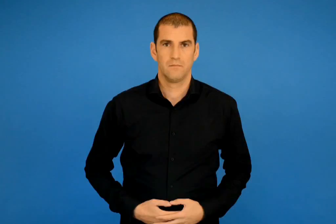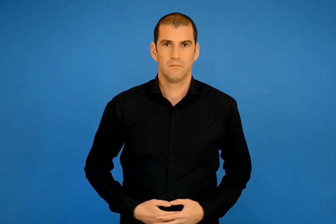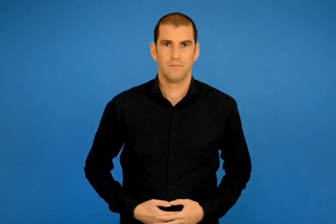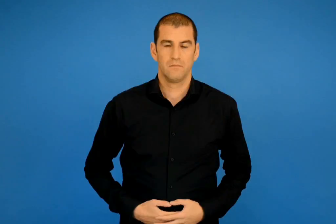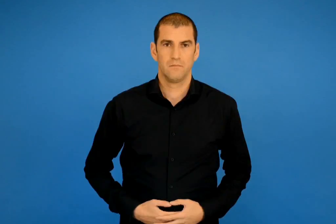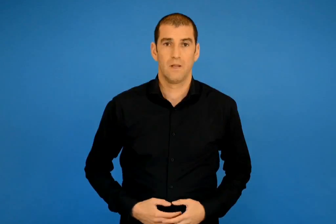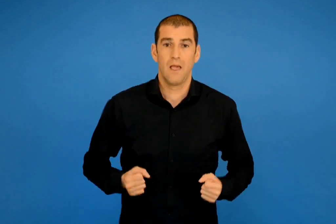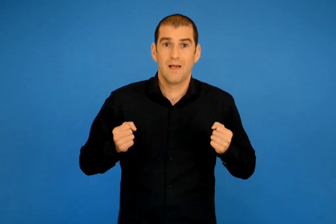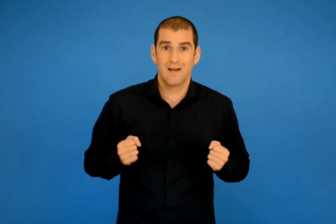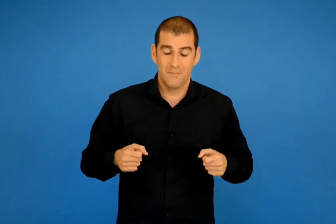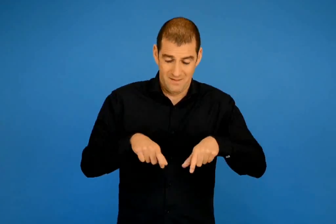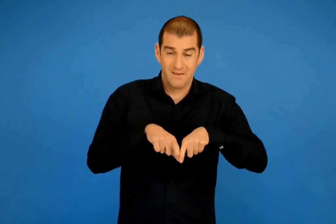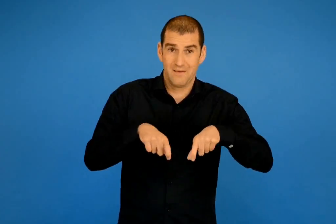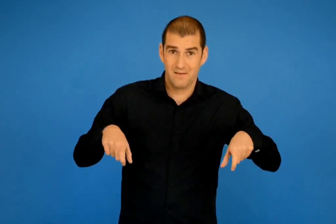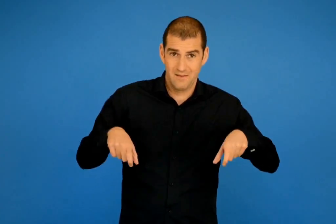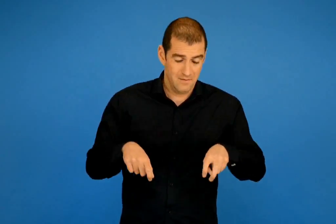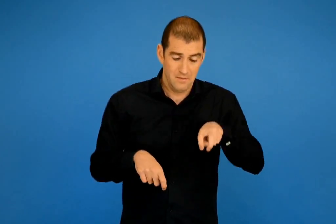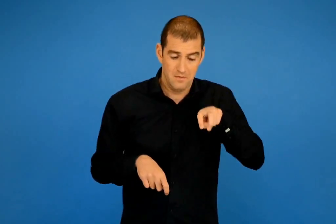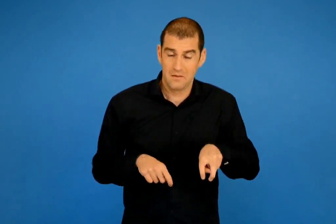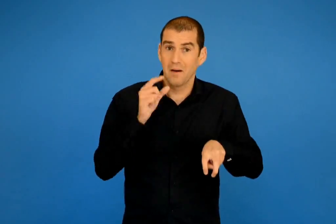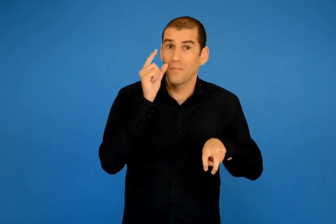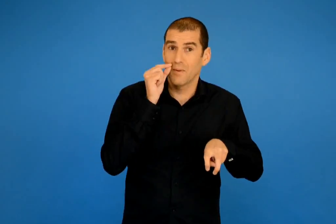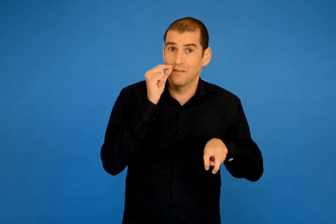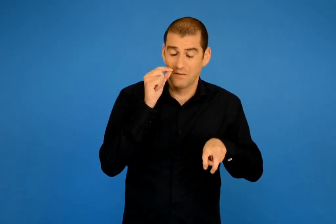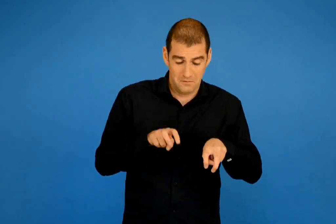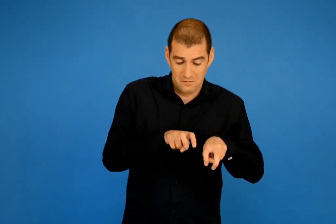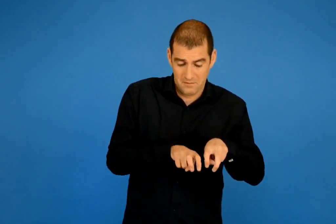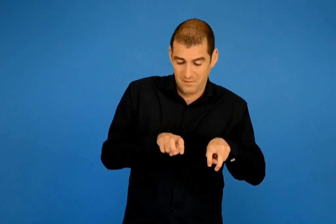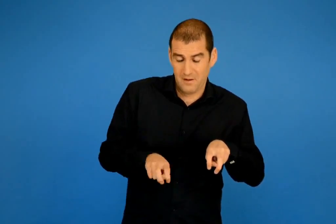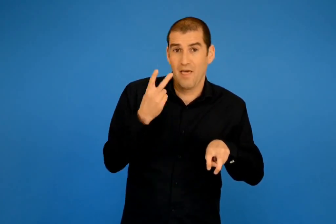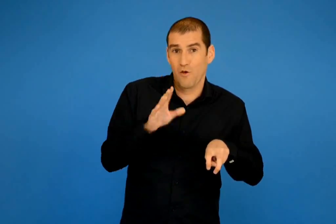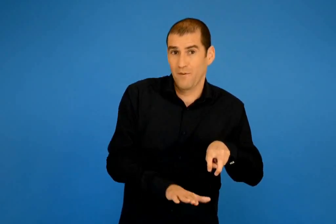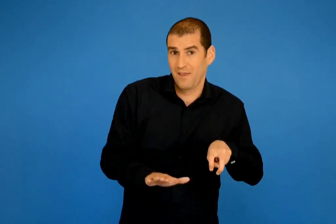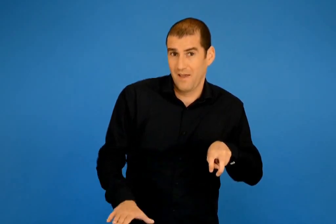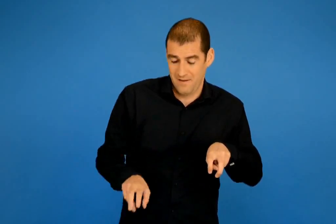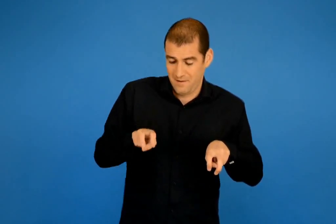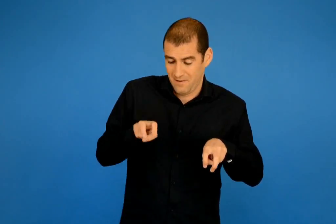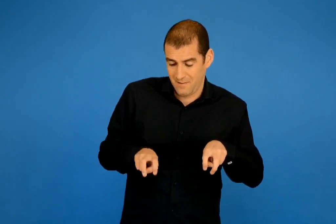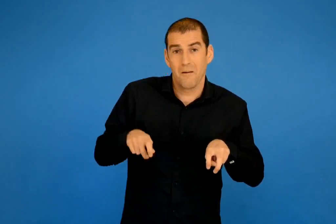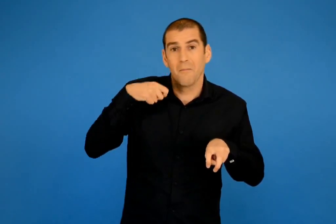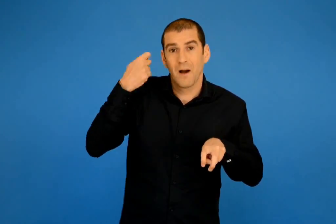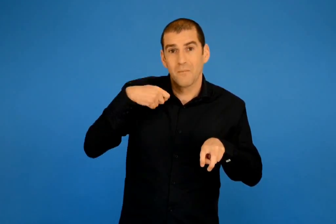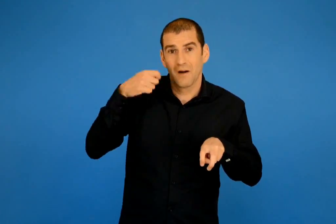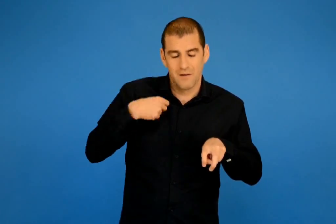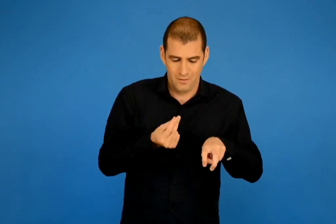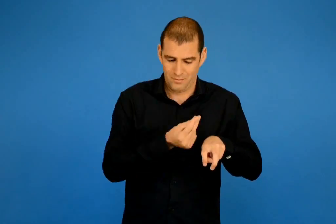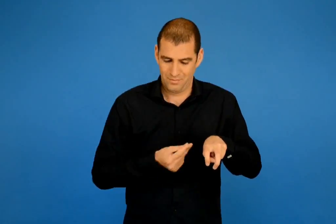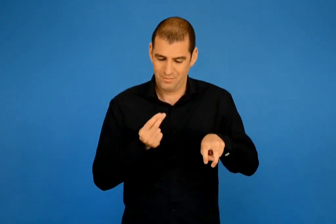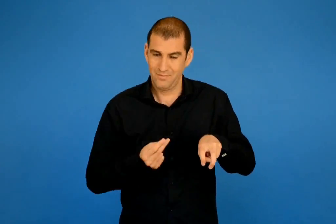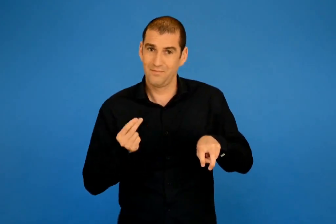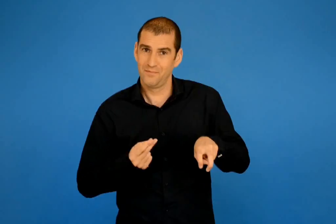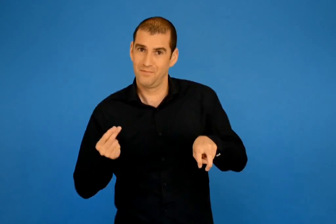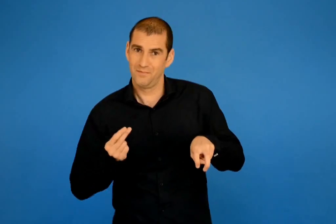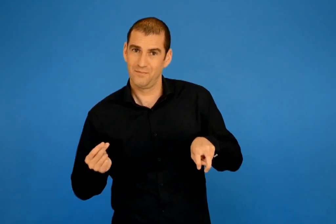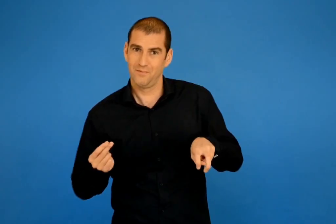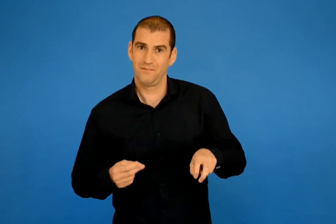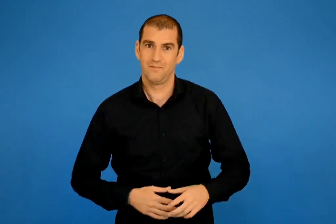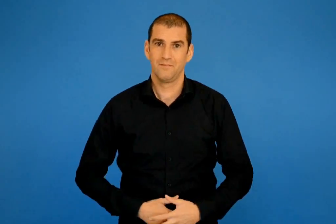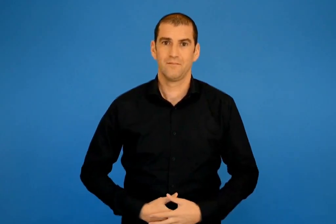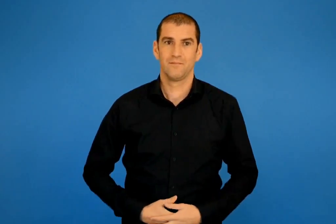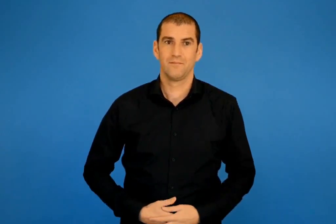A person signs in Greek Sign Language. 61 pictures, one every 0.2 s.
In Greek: καθιστούς στον καναπέ σχεδιάζω έναν πατερά δυο παιδιά και μια μητέρα
